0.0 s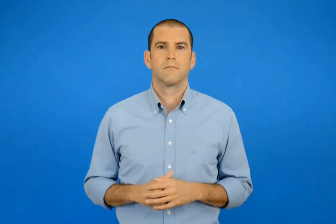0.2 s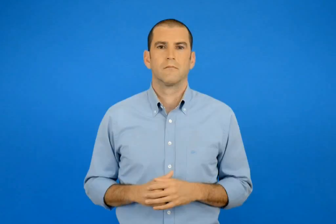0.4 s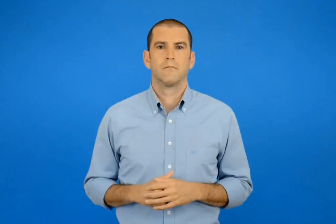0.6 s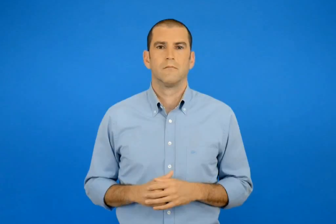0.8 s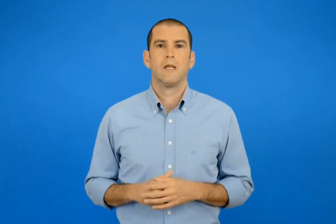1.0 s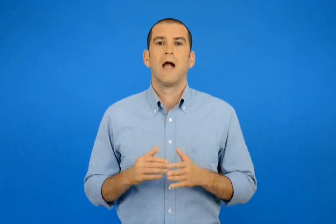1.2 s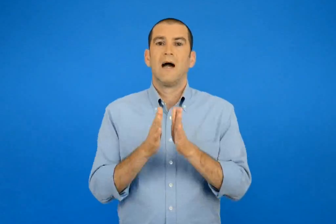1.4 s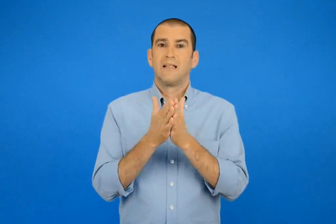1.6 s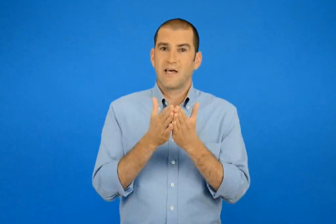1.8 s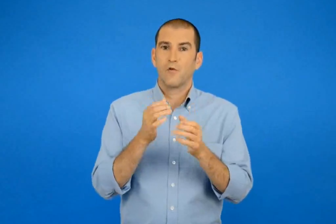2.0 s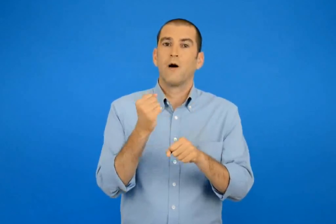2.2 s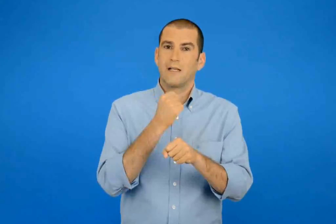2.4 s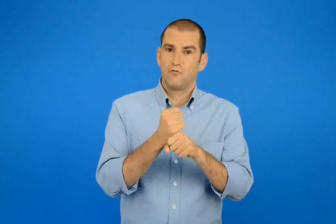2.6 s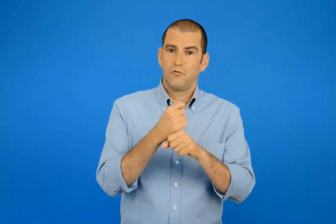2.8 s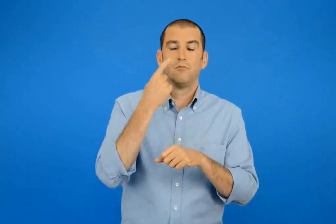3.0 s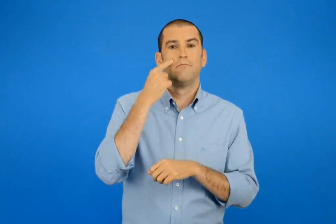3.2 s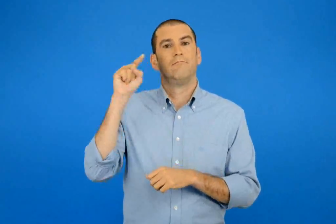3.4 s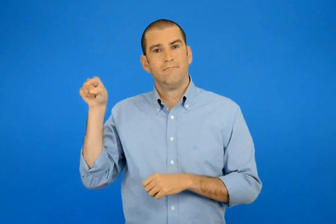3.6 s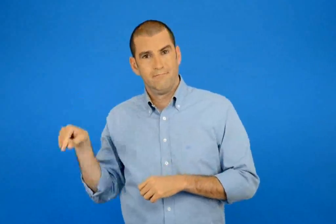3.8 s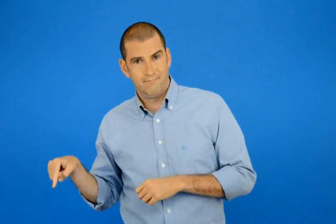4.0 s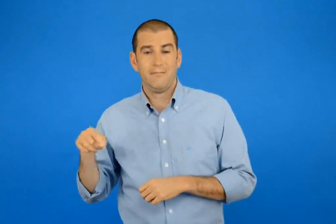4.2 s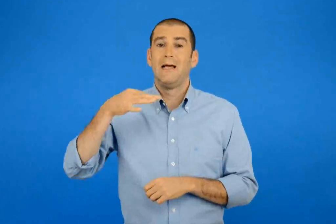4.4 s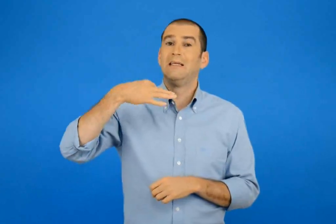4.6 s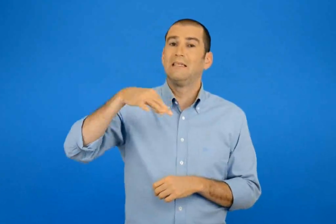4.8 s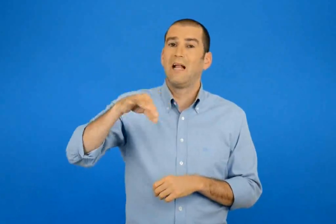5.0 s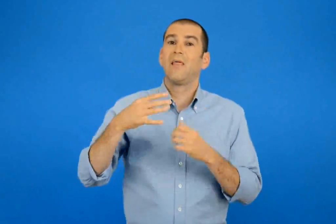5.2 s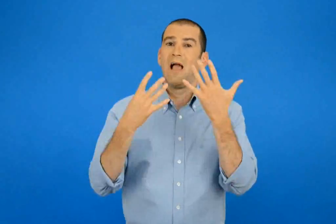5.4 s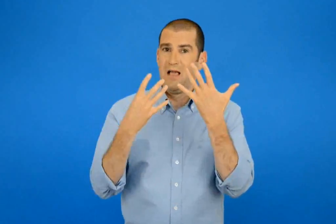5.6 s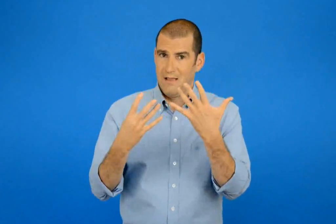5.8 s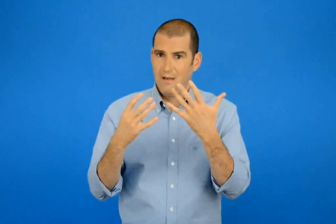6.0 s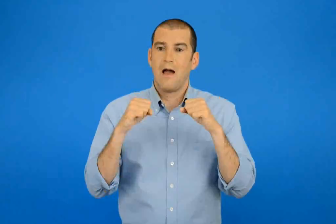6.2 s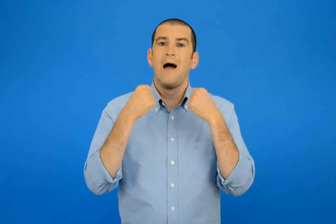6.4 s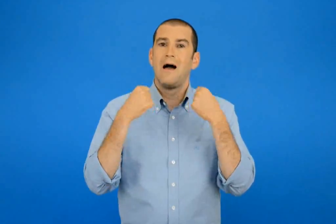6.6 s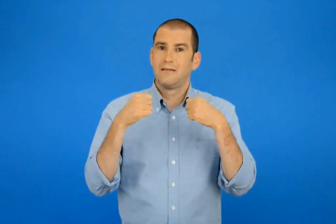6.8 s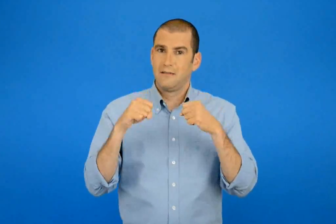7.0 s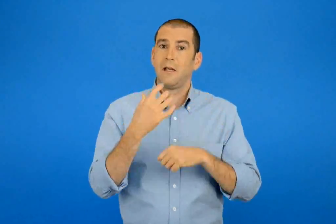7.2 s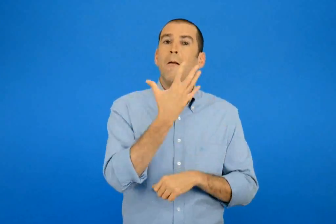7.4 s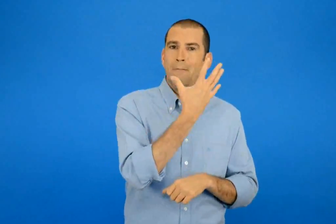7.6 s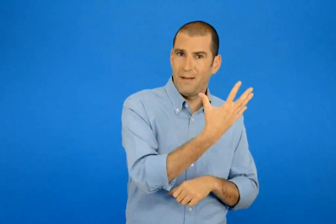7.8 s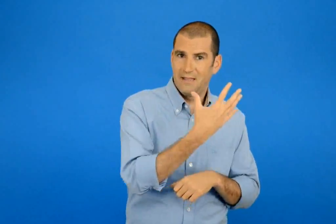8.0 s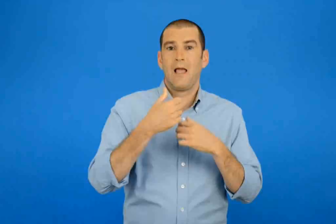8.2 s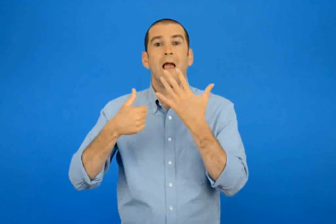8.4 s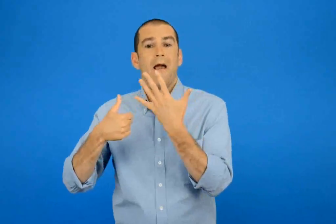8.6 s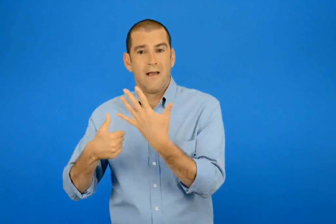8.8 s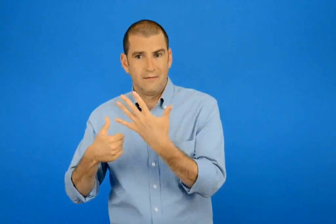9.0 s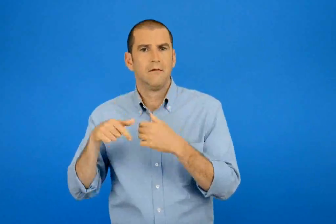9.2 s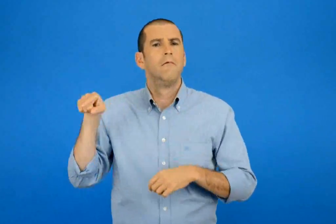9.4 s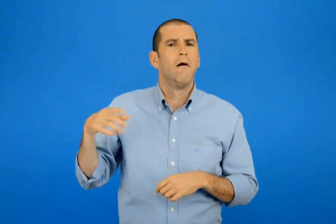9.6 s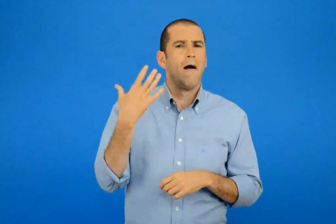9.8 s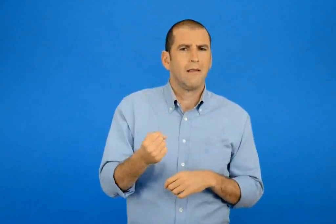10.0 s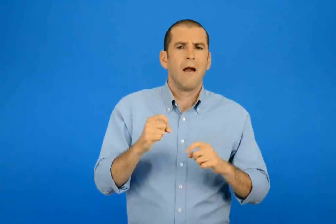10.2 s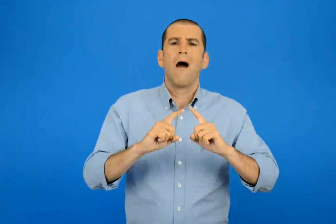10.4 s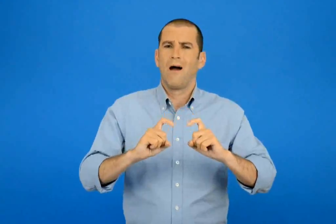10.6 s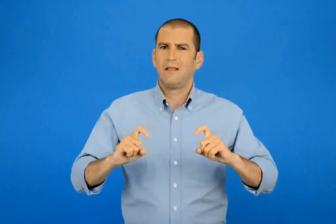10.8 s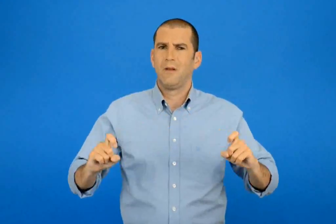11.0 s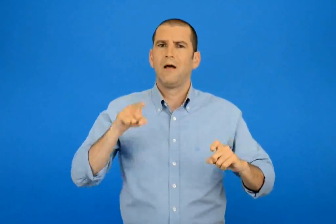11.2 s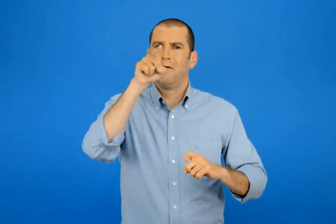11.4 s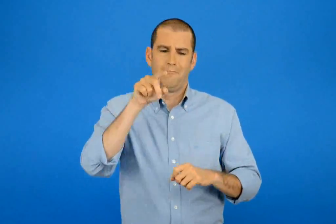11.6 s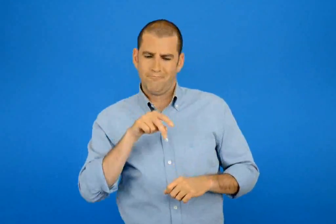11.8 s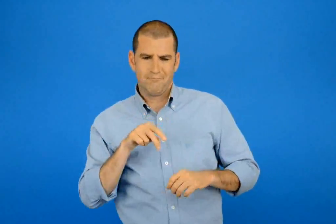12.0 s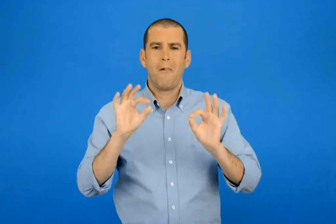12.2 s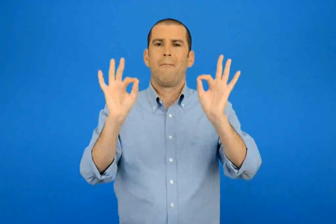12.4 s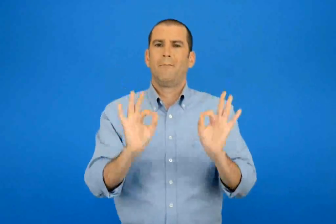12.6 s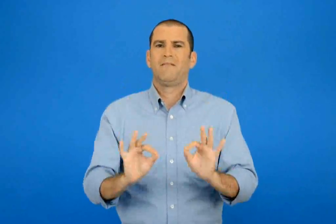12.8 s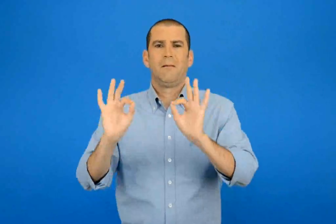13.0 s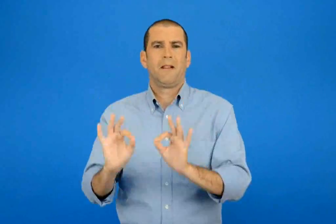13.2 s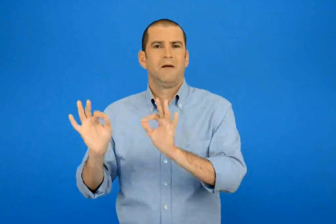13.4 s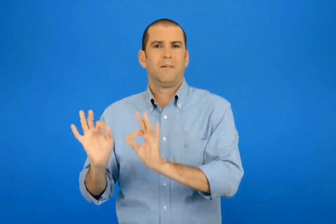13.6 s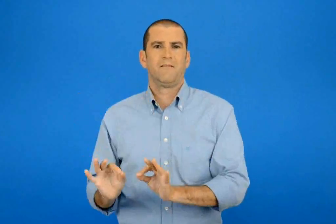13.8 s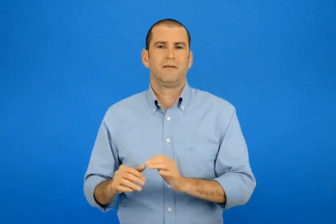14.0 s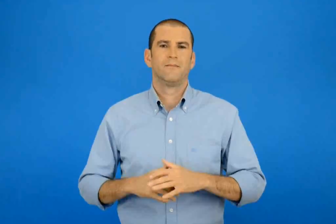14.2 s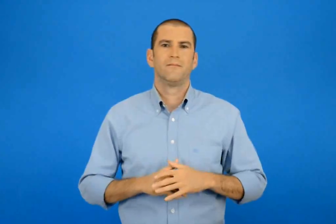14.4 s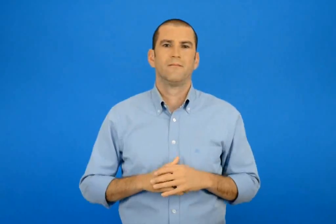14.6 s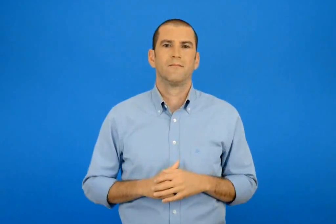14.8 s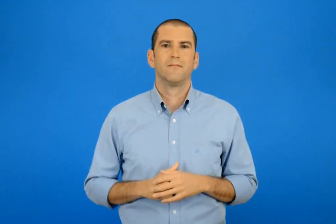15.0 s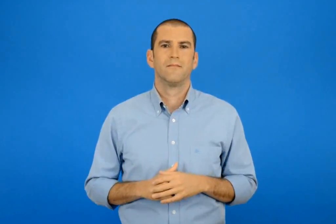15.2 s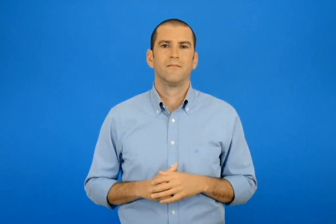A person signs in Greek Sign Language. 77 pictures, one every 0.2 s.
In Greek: για να περιγράψεις και εσύ αντικείμενα κάνε τις ασκήσεις 5 και 6 στη σελίδα 9 του τετραδίου εργασιών
